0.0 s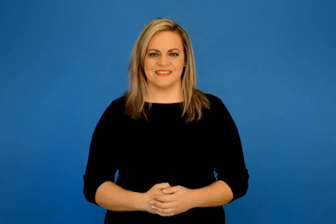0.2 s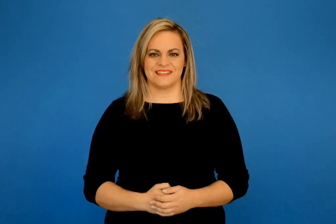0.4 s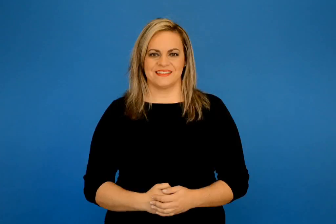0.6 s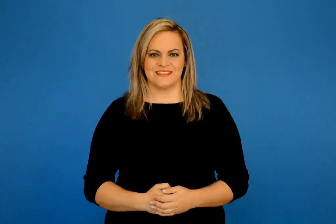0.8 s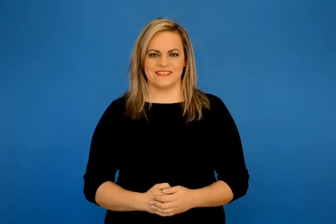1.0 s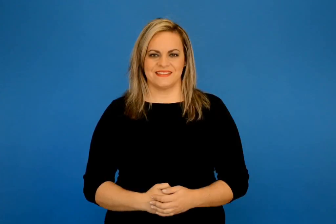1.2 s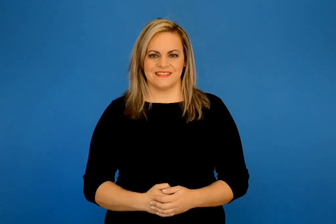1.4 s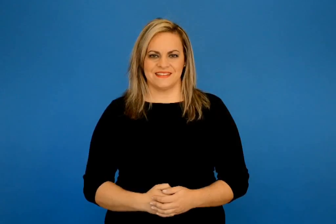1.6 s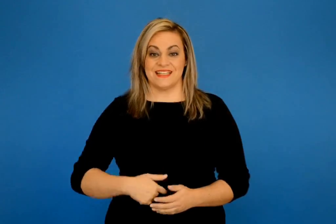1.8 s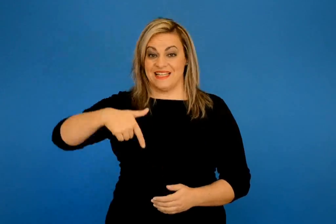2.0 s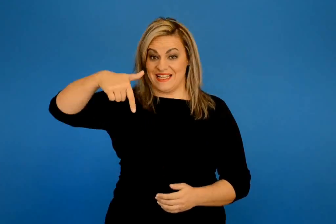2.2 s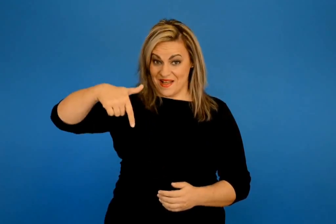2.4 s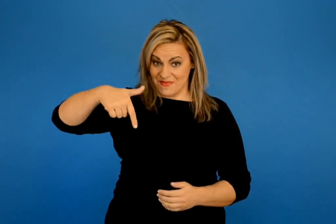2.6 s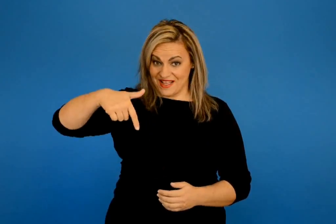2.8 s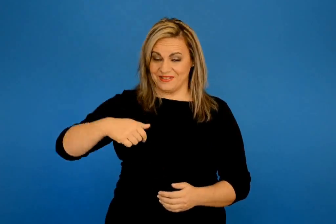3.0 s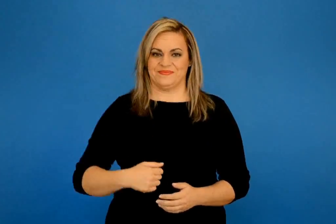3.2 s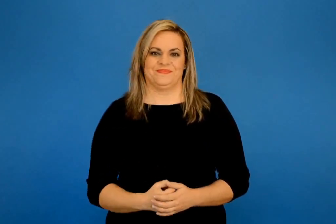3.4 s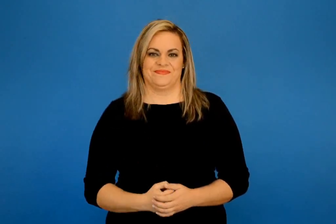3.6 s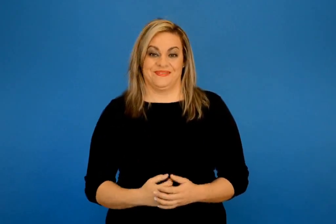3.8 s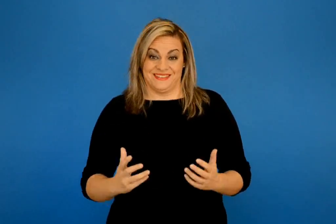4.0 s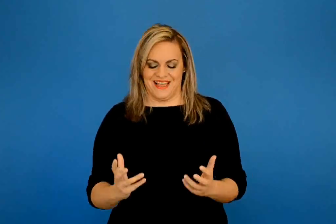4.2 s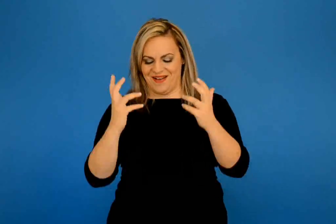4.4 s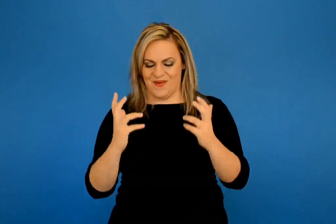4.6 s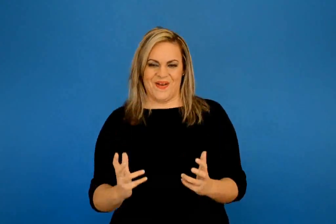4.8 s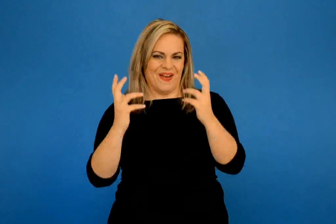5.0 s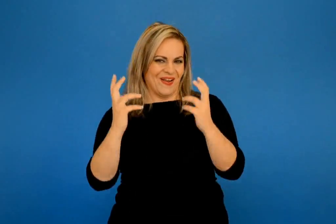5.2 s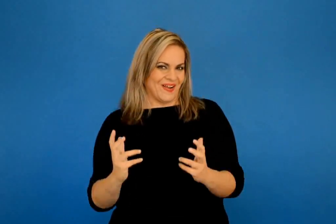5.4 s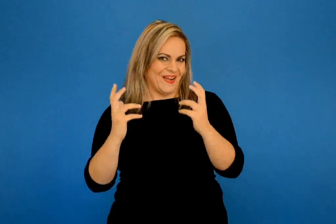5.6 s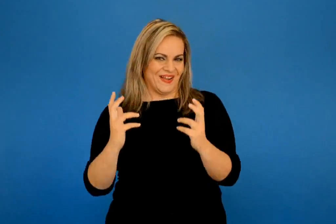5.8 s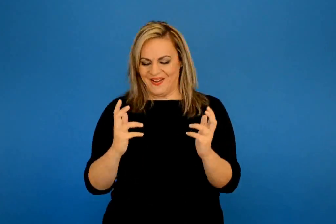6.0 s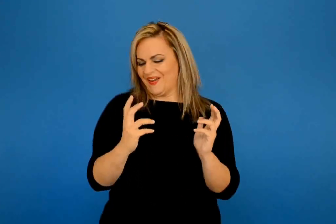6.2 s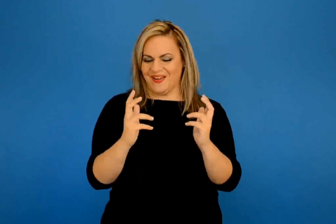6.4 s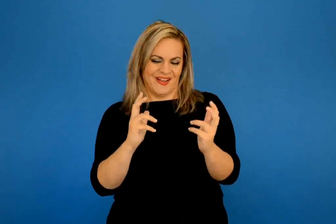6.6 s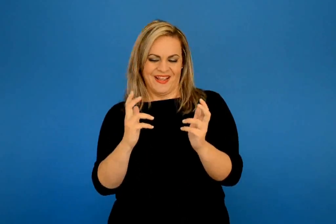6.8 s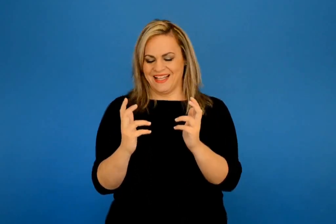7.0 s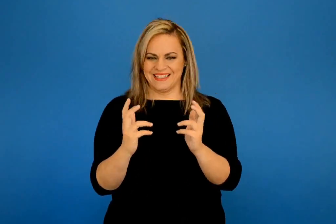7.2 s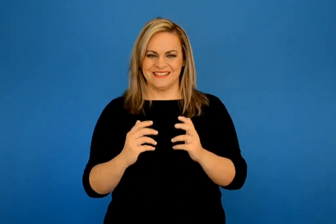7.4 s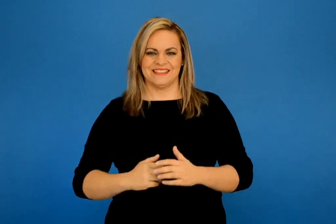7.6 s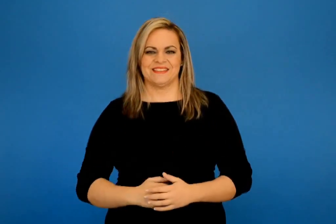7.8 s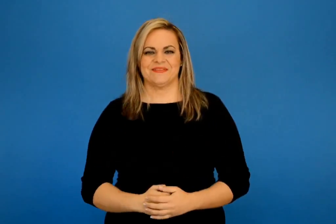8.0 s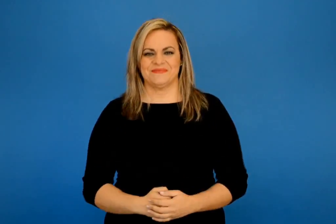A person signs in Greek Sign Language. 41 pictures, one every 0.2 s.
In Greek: γ ταρνα ταρνανιστε το
